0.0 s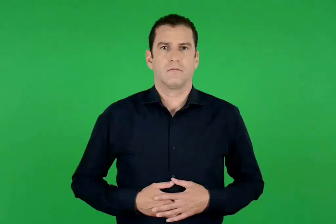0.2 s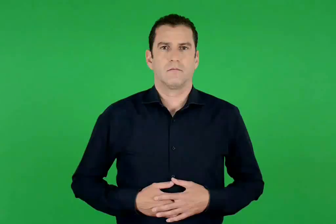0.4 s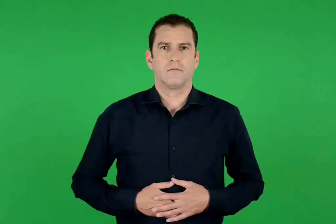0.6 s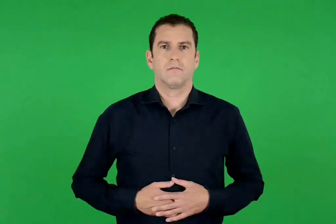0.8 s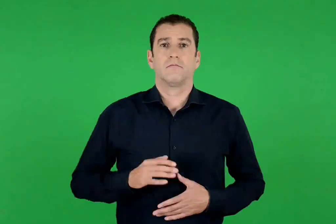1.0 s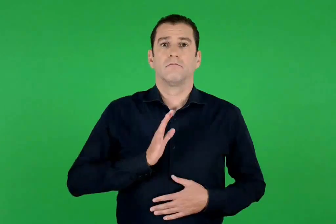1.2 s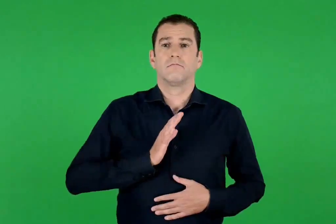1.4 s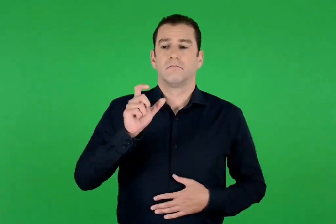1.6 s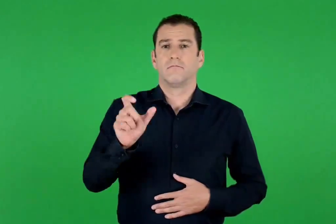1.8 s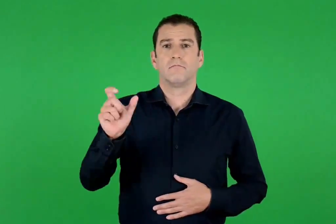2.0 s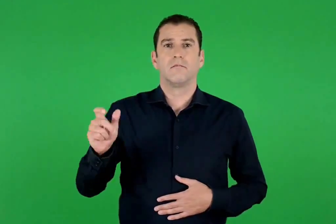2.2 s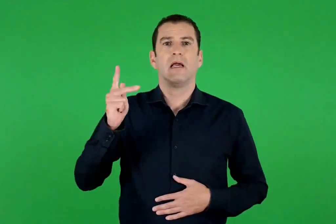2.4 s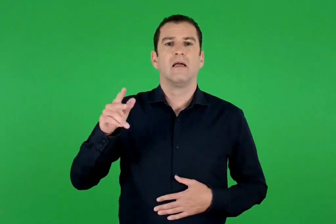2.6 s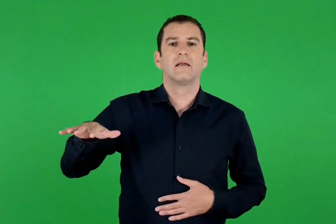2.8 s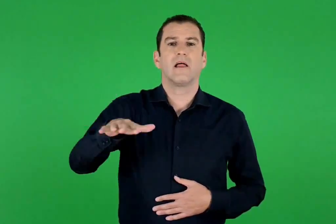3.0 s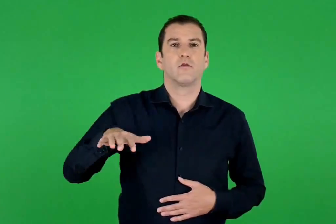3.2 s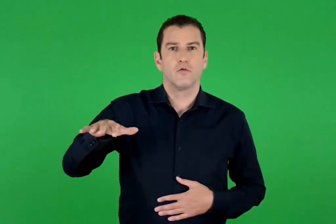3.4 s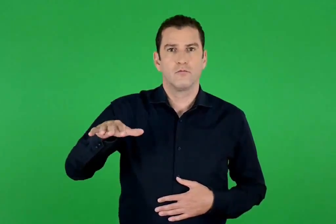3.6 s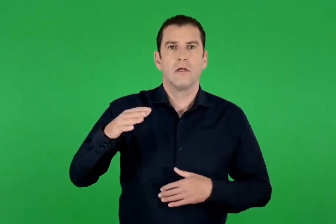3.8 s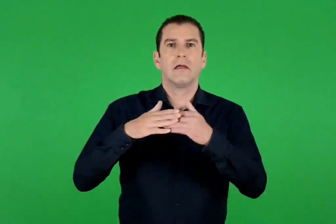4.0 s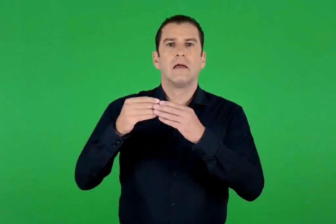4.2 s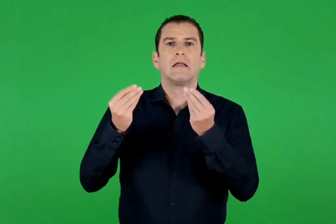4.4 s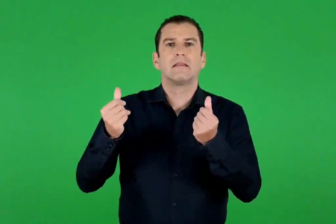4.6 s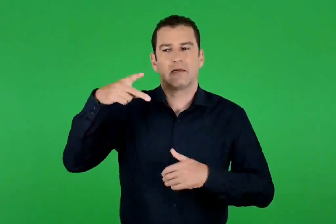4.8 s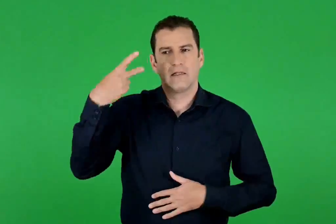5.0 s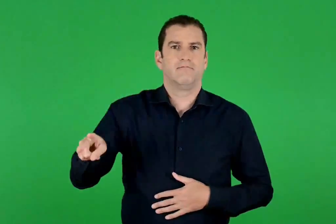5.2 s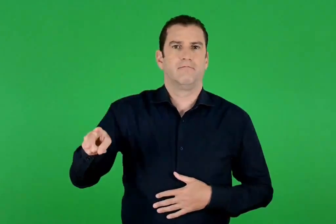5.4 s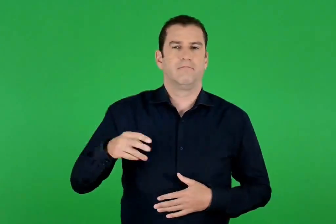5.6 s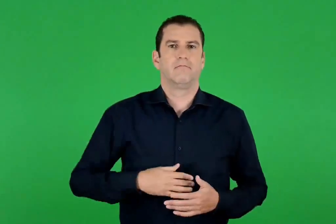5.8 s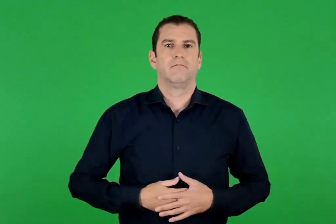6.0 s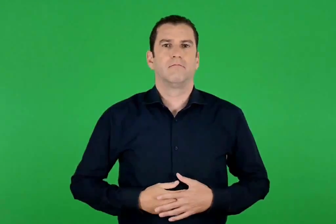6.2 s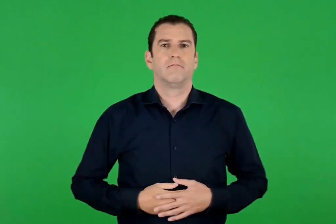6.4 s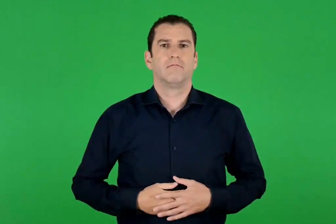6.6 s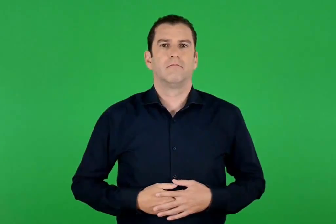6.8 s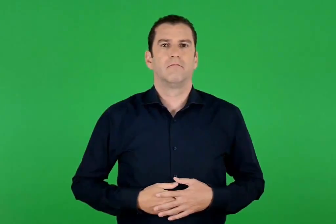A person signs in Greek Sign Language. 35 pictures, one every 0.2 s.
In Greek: η τέχνη των κυκλαδιτών
